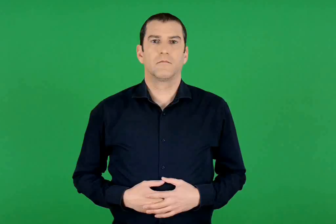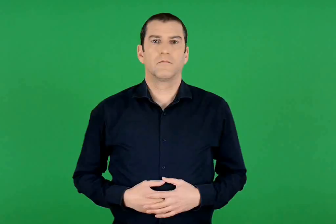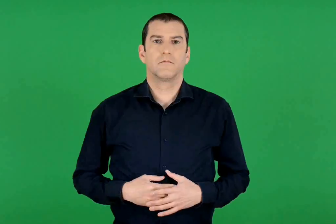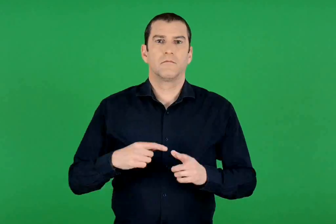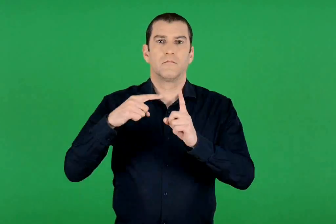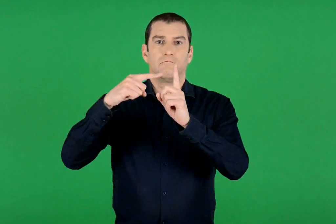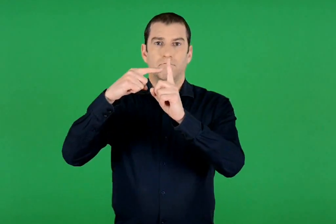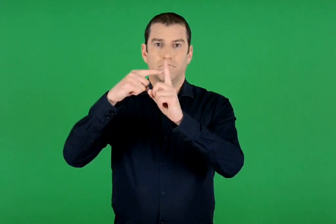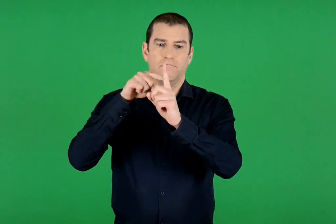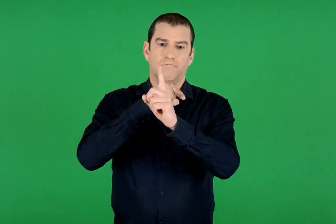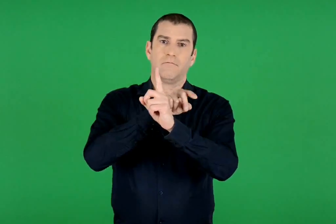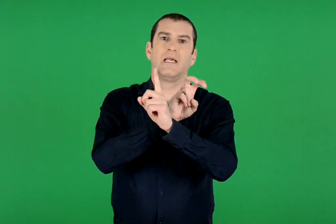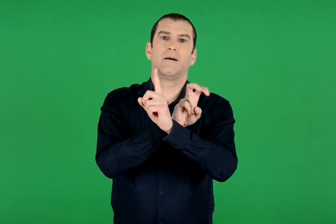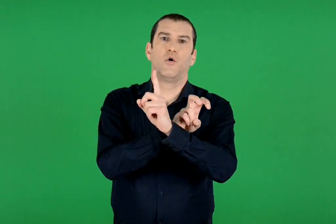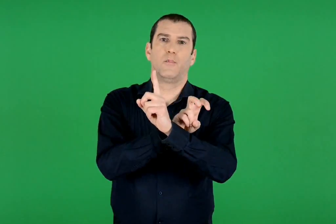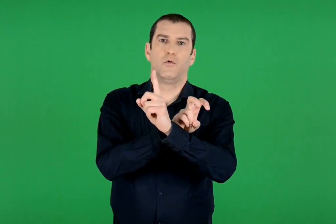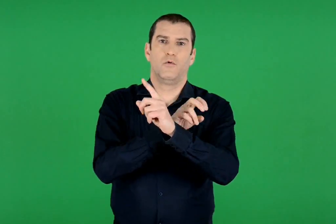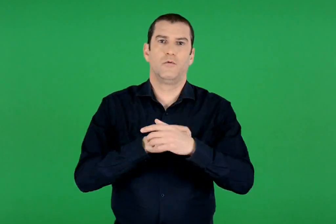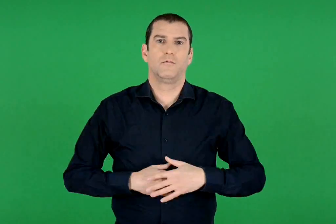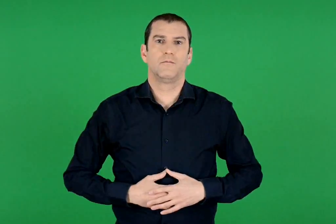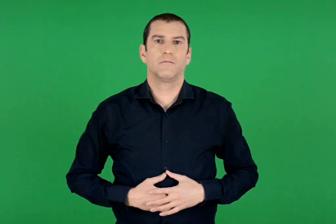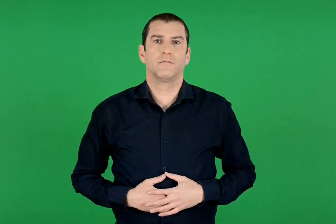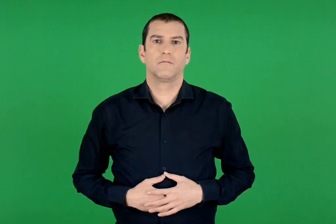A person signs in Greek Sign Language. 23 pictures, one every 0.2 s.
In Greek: υπόλοιπο
